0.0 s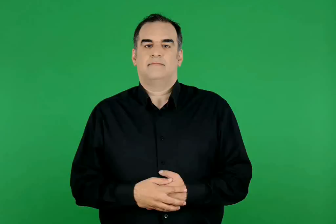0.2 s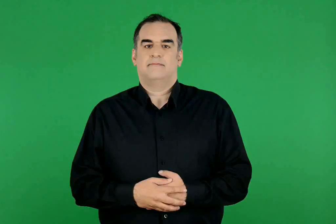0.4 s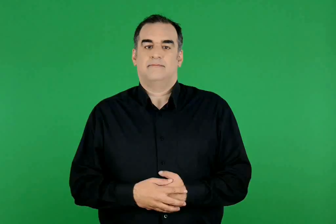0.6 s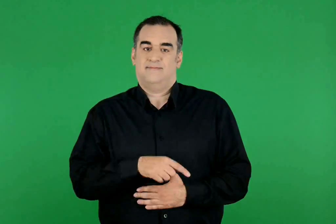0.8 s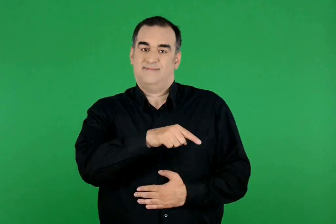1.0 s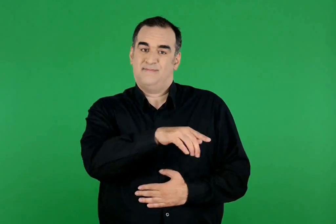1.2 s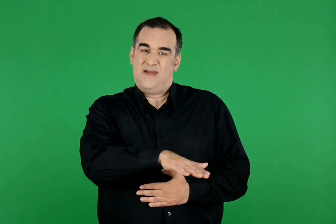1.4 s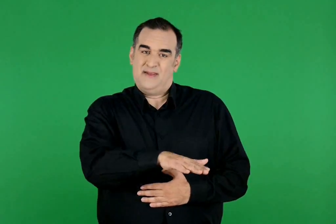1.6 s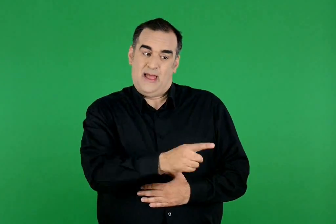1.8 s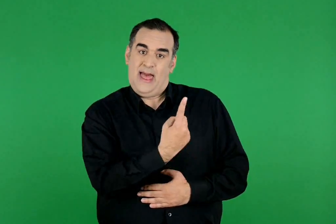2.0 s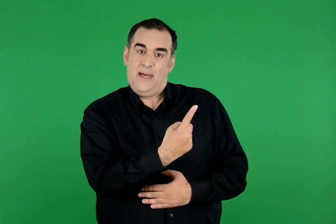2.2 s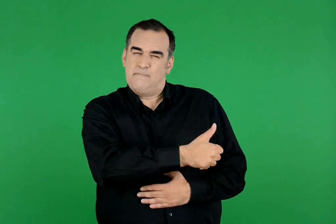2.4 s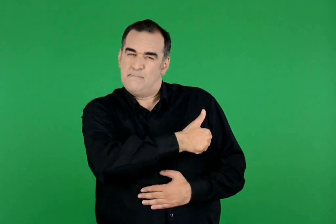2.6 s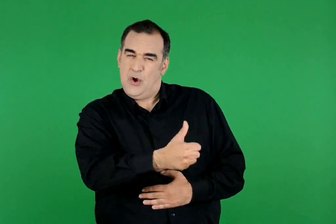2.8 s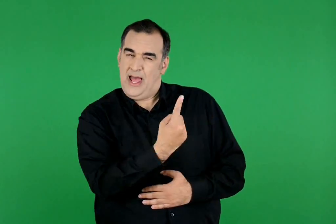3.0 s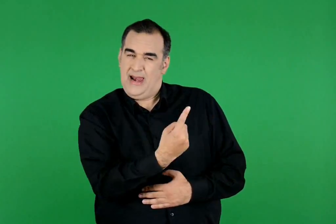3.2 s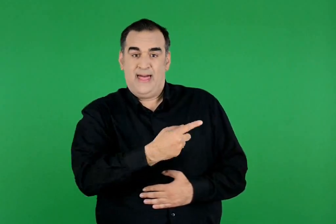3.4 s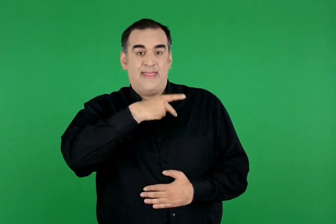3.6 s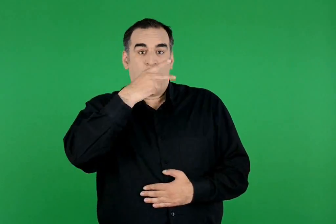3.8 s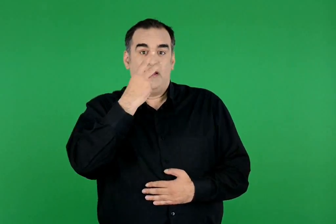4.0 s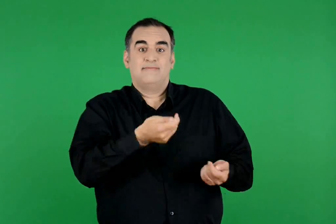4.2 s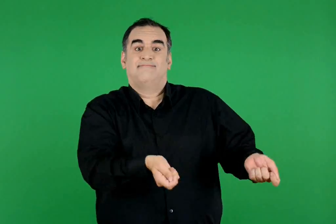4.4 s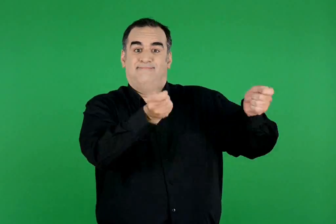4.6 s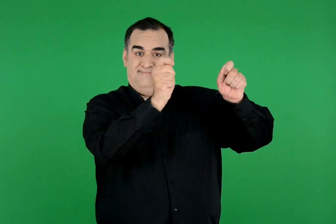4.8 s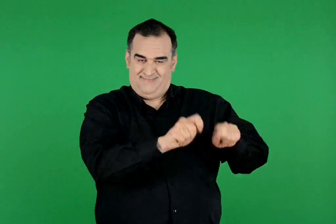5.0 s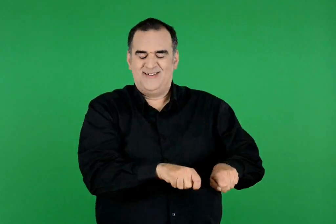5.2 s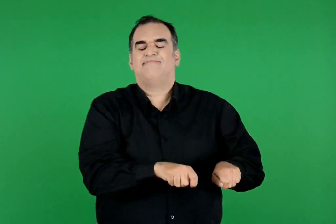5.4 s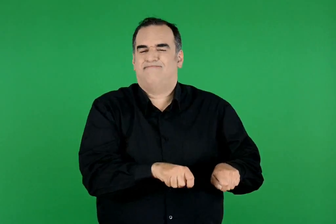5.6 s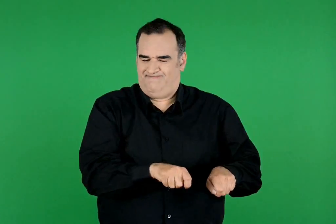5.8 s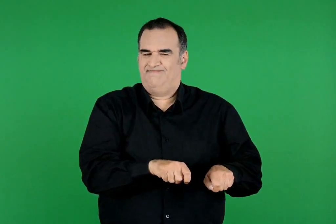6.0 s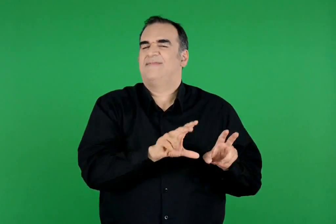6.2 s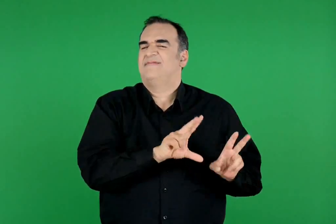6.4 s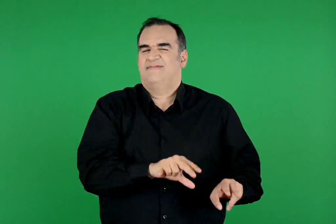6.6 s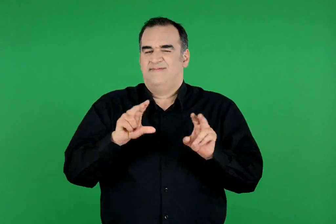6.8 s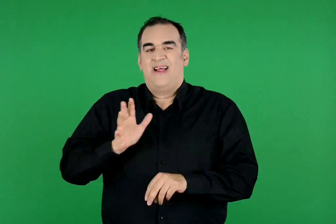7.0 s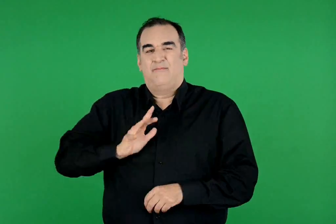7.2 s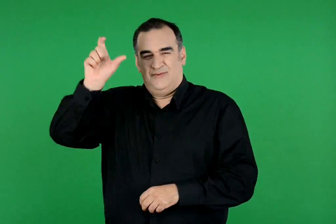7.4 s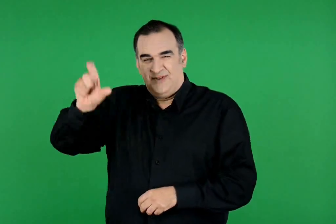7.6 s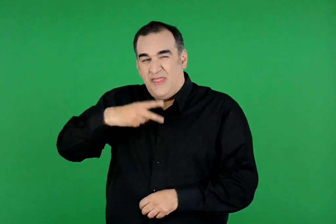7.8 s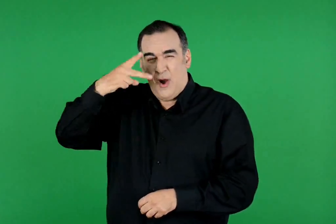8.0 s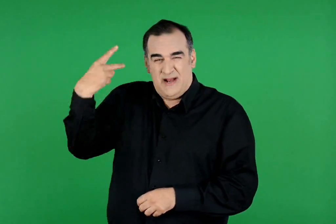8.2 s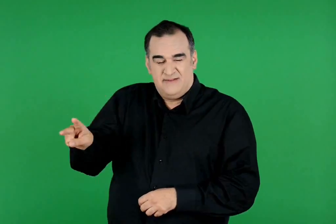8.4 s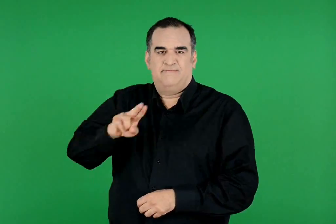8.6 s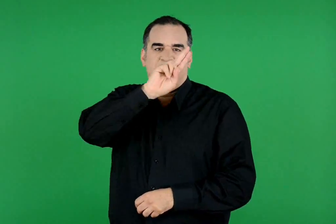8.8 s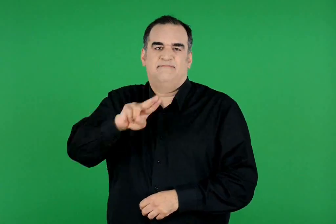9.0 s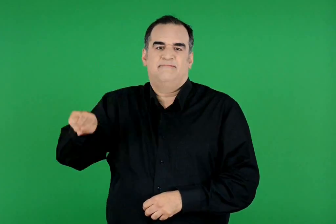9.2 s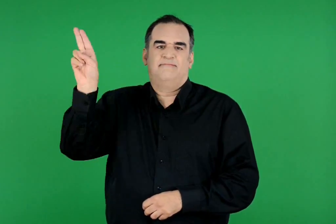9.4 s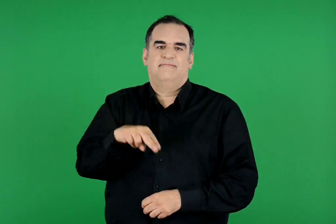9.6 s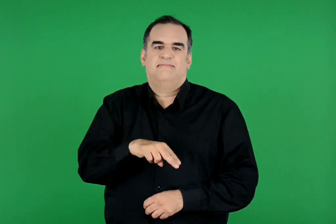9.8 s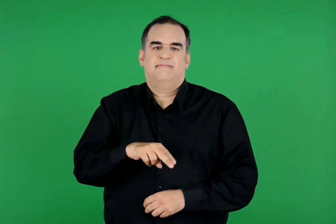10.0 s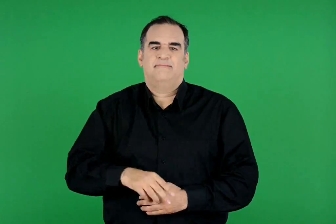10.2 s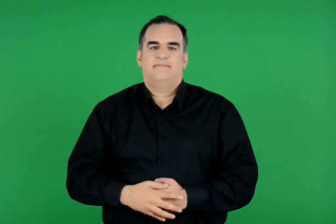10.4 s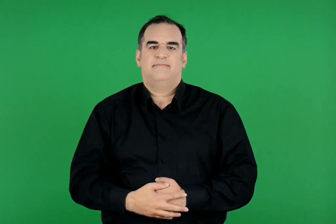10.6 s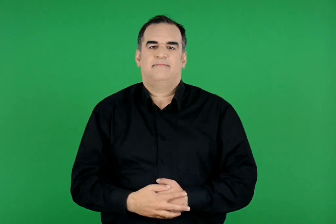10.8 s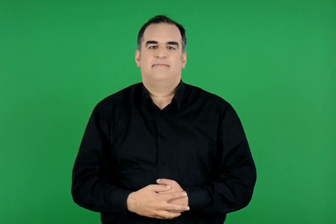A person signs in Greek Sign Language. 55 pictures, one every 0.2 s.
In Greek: όταν έστω και ένα μόνο παιδί στερείται τα δικαιώματά του , τότε ακυρώνεται η έννοια “δικαιώματα του ανθρώπου”
